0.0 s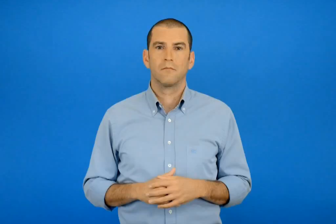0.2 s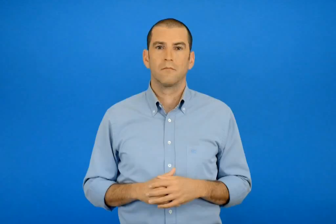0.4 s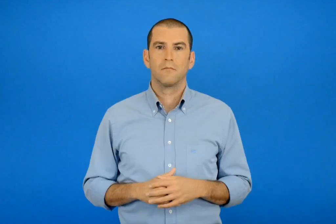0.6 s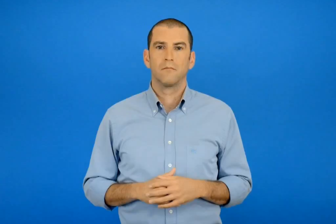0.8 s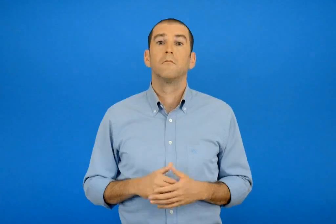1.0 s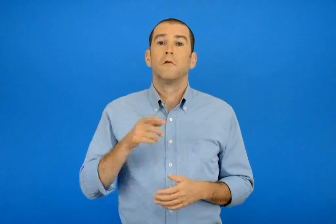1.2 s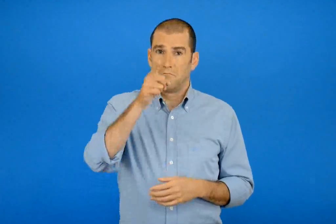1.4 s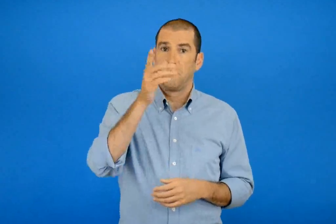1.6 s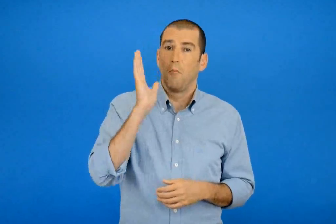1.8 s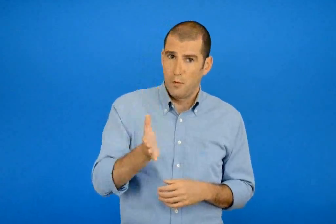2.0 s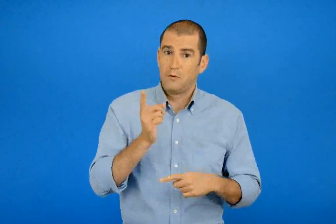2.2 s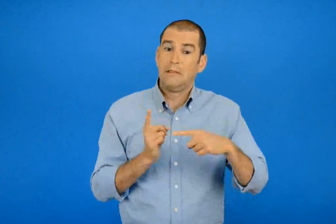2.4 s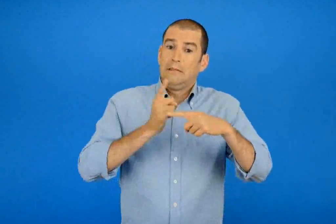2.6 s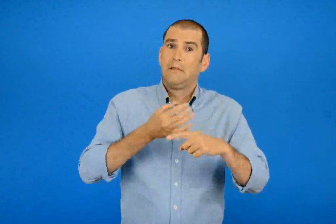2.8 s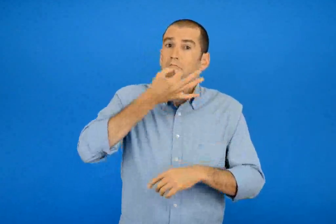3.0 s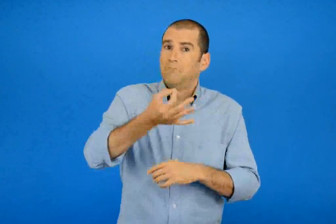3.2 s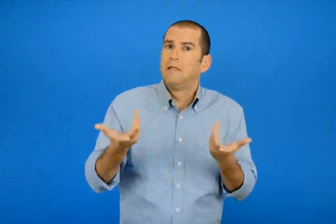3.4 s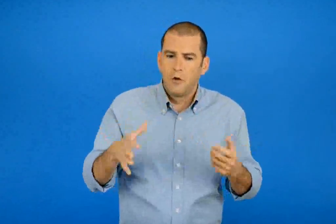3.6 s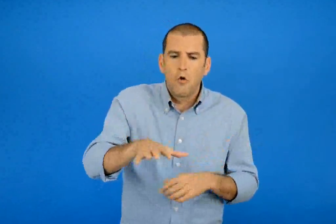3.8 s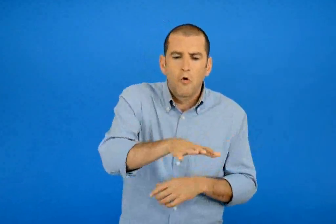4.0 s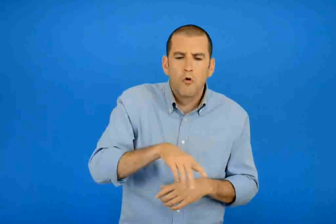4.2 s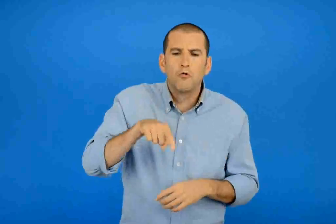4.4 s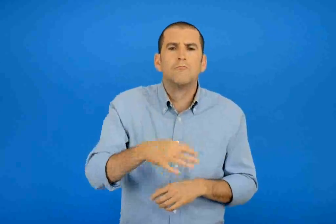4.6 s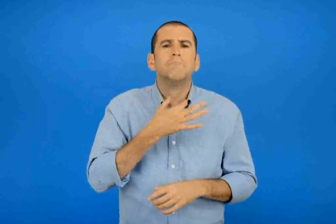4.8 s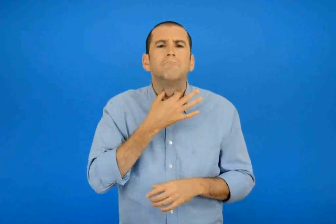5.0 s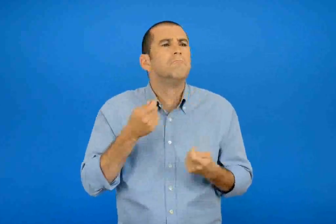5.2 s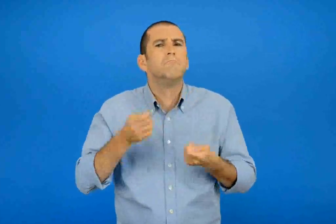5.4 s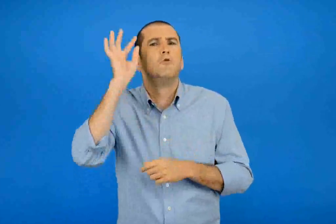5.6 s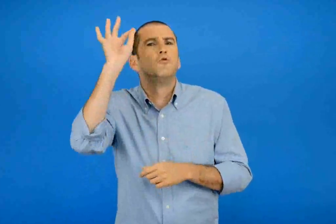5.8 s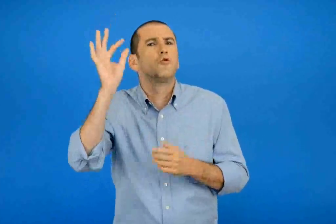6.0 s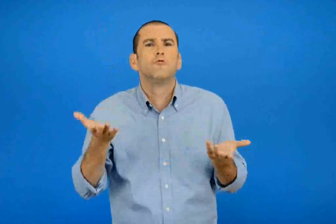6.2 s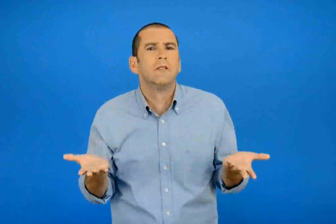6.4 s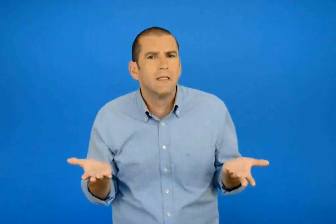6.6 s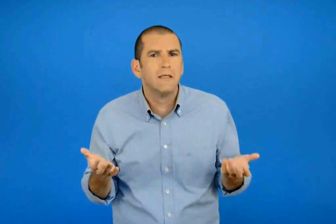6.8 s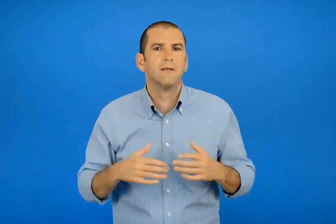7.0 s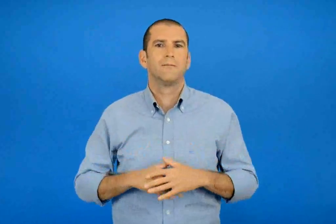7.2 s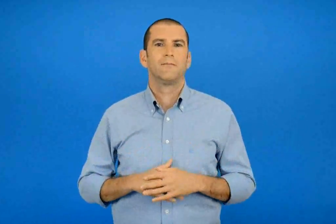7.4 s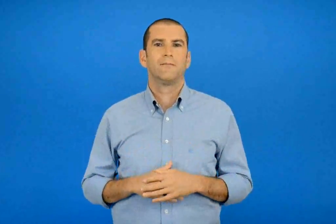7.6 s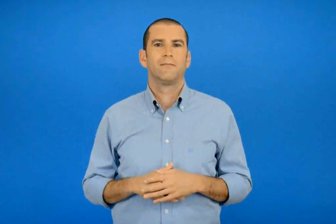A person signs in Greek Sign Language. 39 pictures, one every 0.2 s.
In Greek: μπορείς ακόμη να πεις σε τι χρησιμεύει ο χώρος αυτός
